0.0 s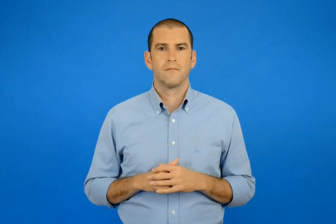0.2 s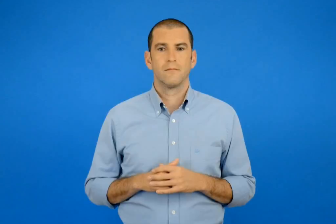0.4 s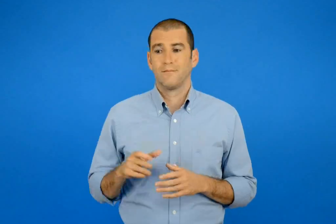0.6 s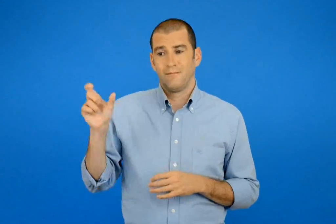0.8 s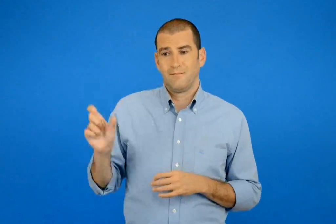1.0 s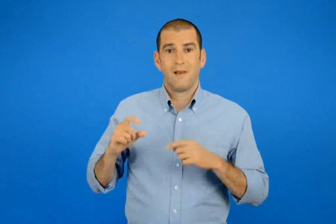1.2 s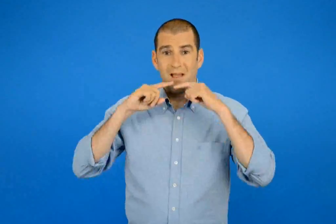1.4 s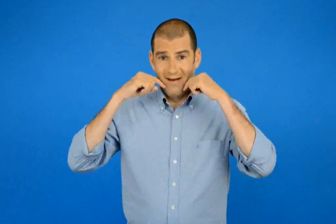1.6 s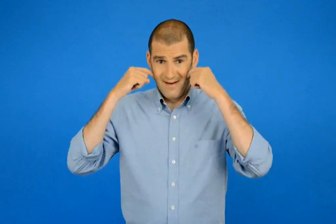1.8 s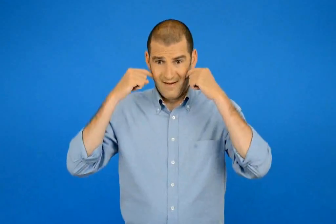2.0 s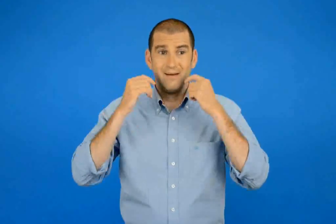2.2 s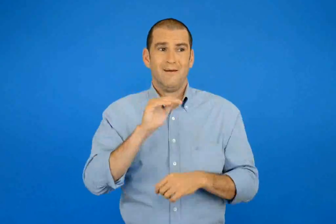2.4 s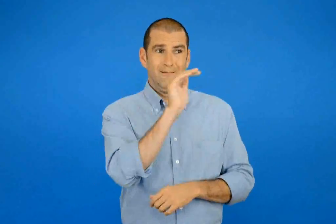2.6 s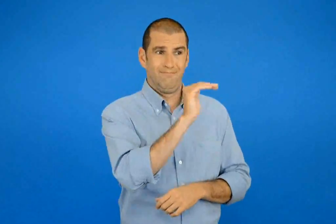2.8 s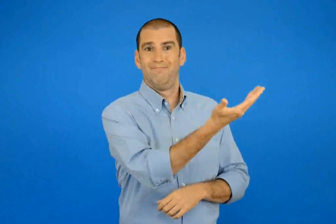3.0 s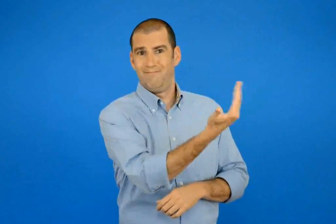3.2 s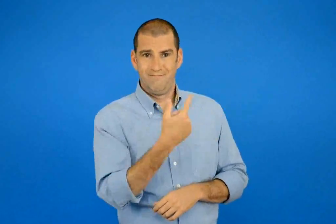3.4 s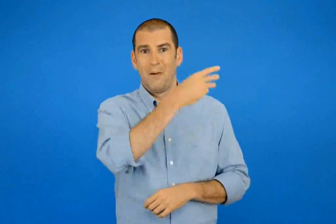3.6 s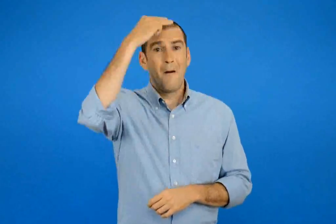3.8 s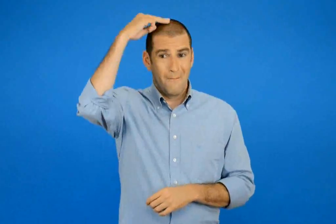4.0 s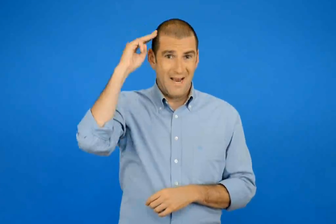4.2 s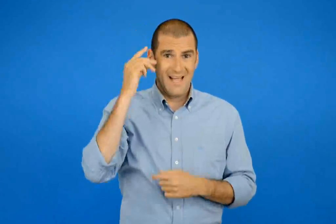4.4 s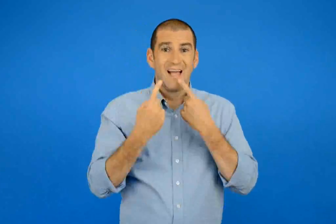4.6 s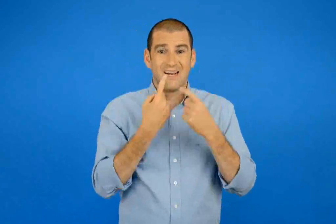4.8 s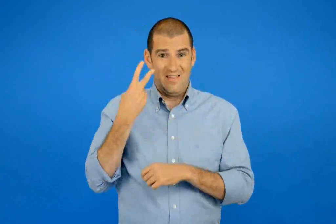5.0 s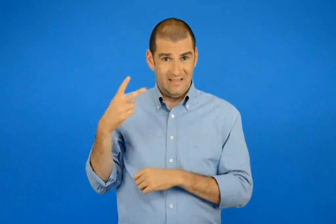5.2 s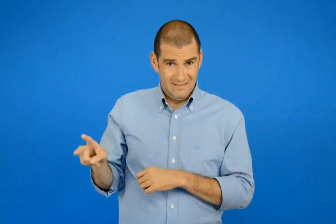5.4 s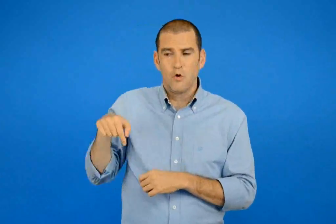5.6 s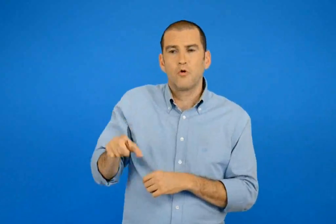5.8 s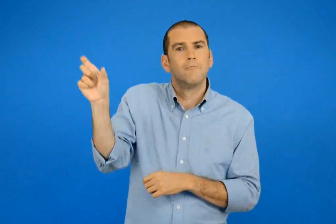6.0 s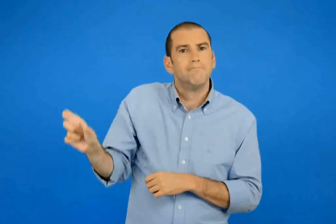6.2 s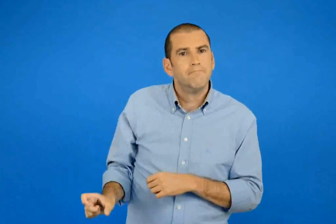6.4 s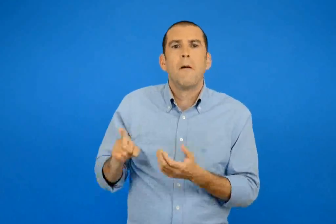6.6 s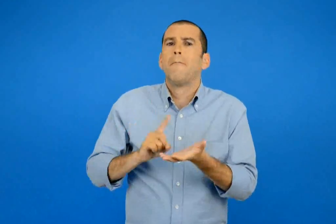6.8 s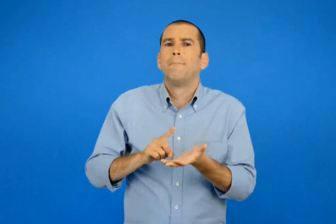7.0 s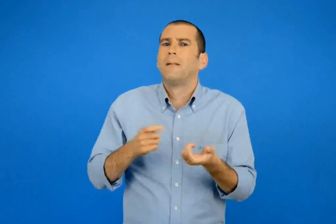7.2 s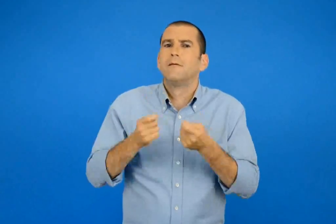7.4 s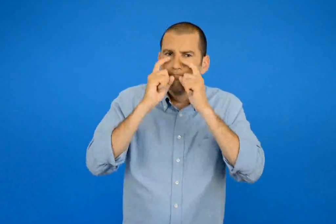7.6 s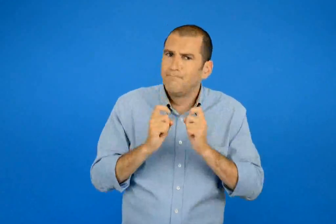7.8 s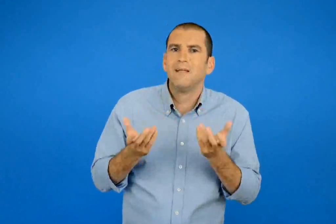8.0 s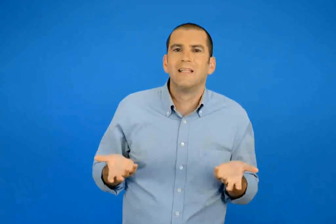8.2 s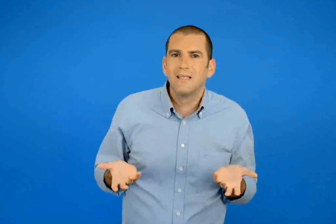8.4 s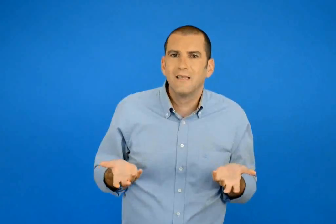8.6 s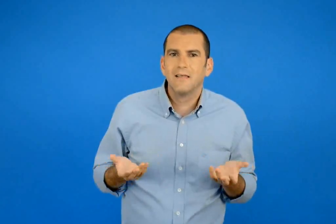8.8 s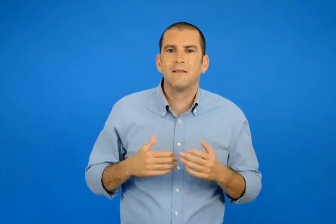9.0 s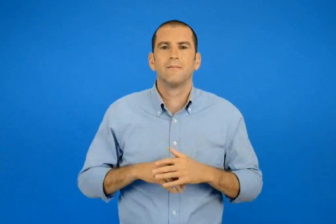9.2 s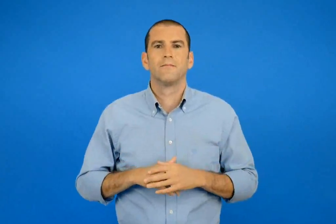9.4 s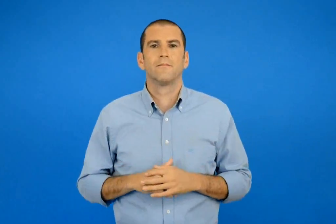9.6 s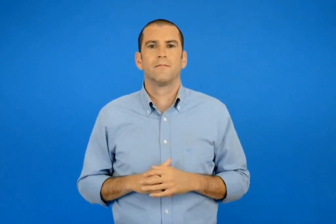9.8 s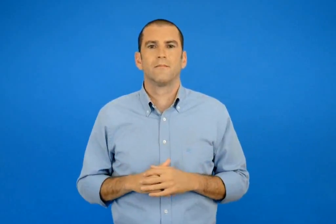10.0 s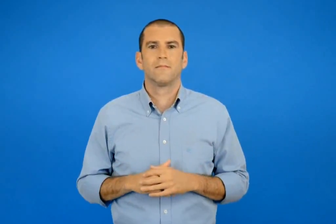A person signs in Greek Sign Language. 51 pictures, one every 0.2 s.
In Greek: τι πρέπει να κάνει τώρα η χαρά για να καλέσει τη μαρία στα γενέθλια της ;
